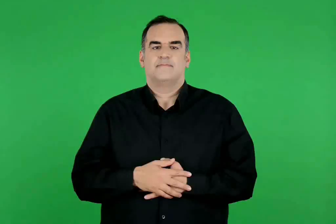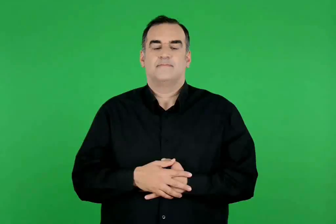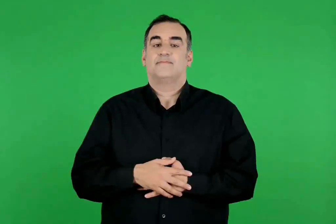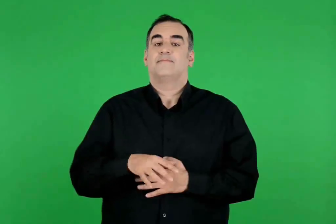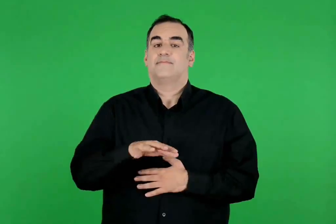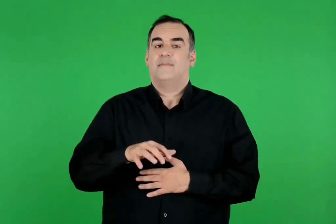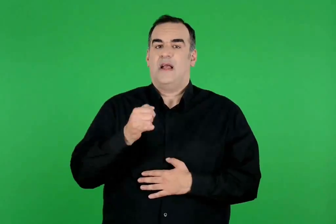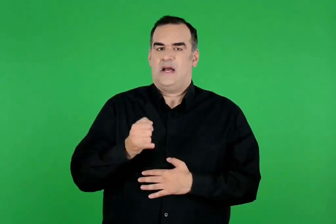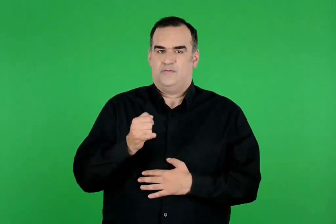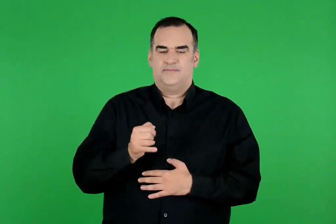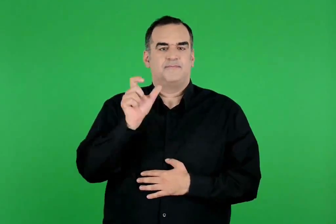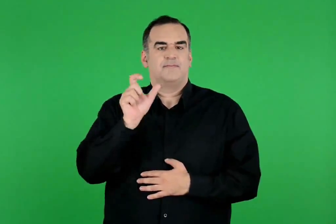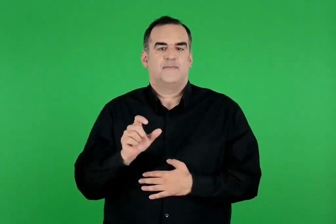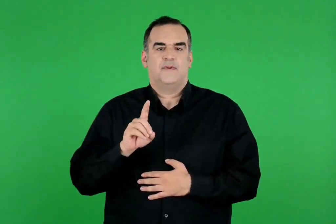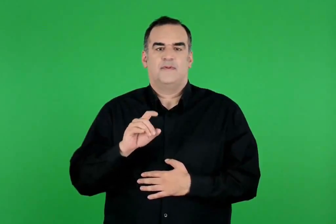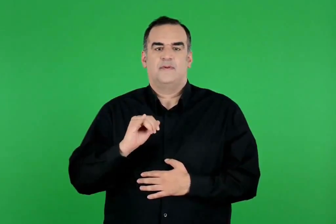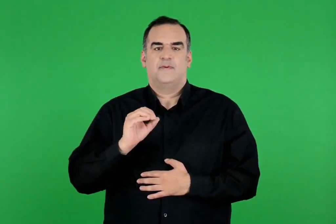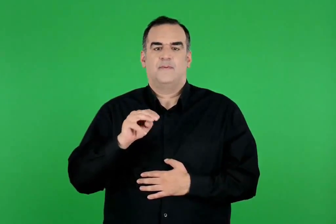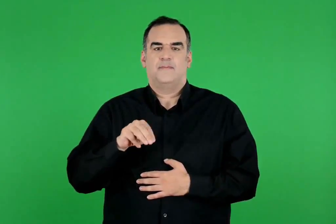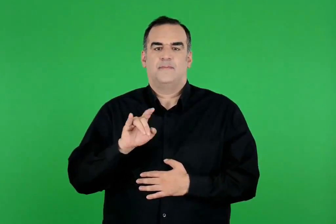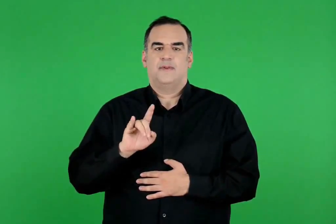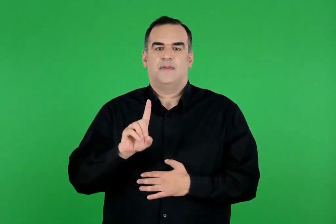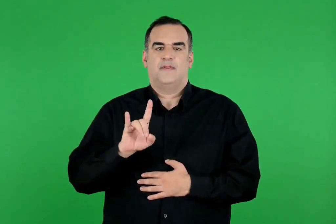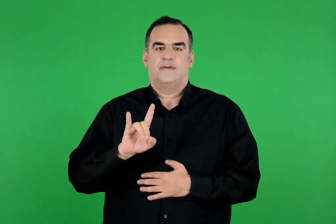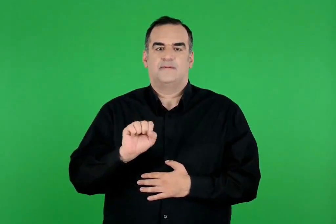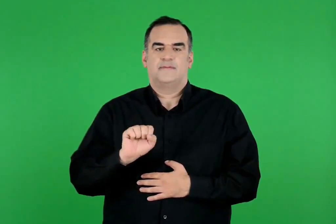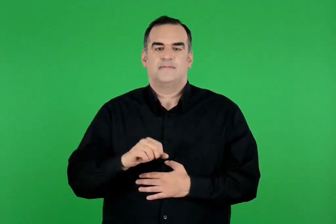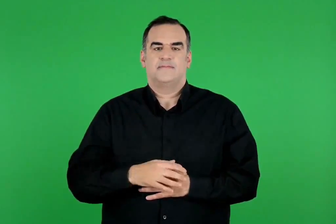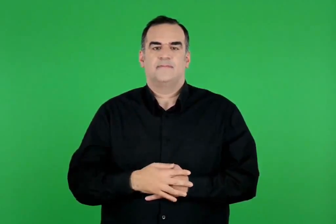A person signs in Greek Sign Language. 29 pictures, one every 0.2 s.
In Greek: άργος διομήδης
